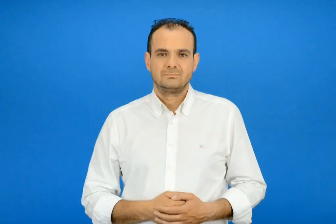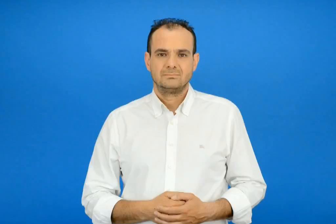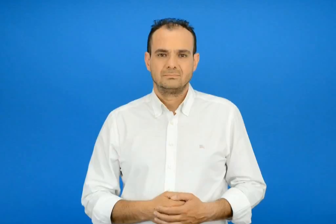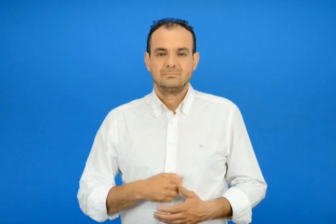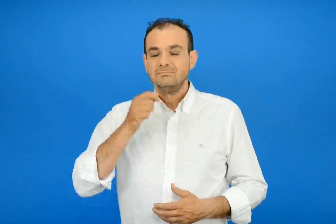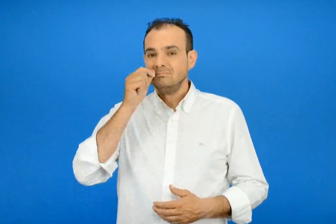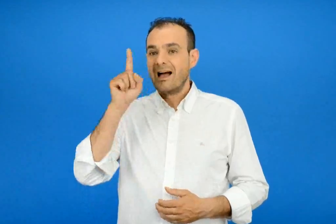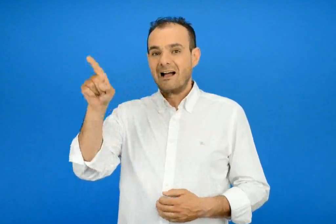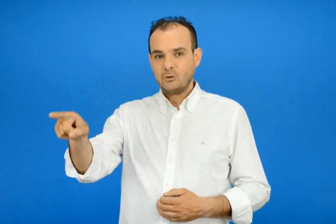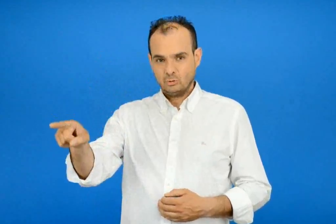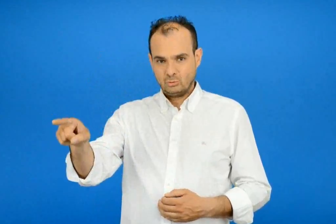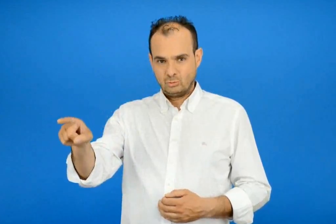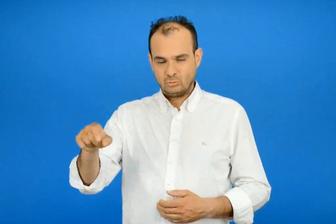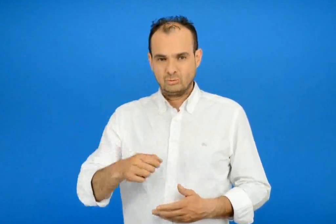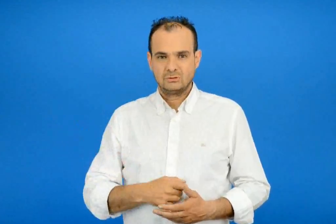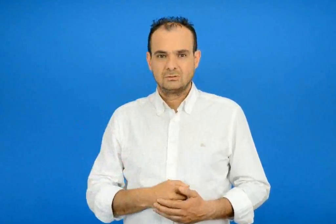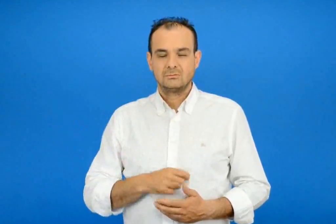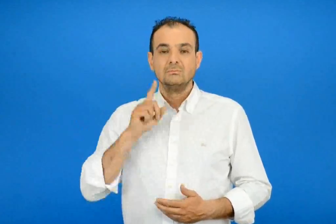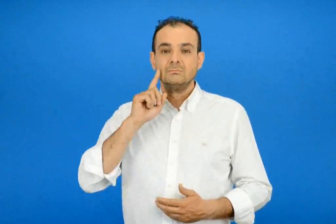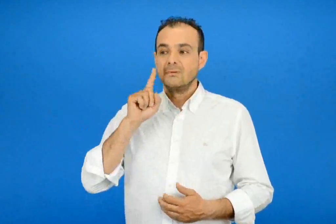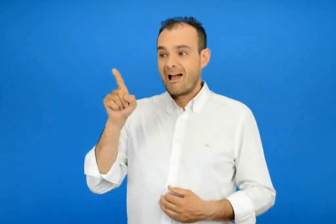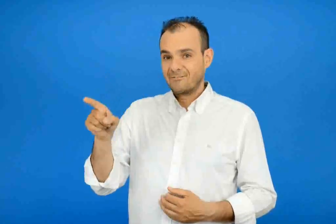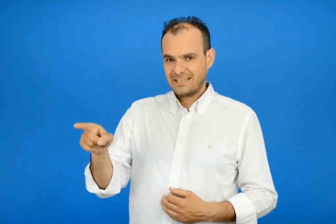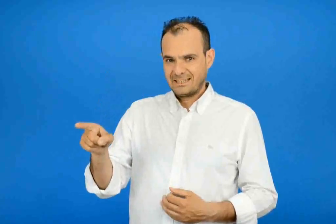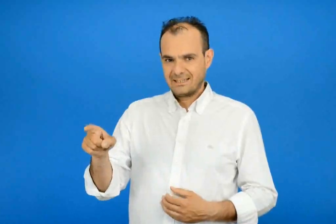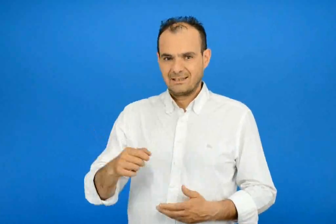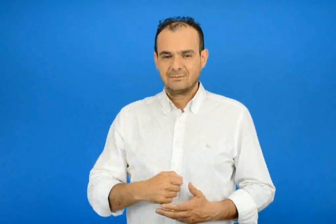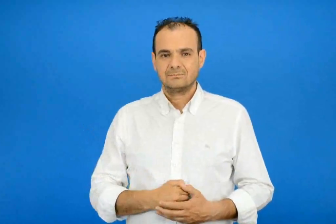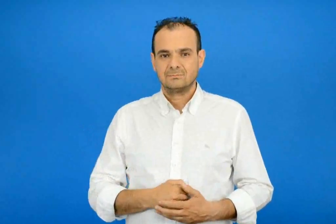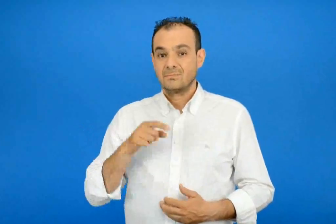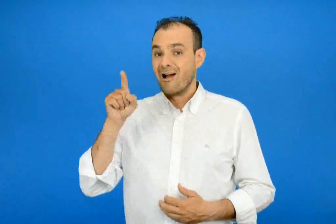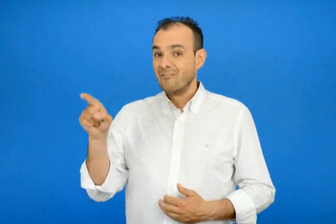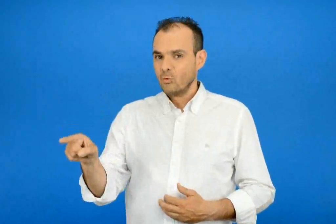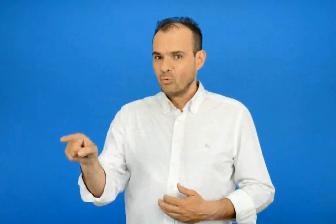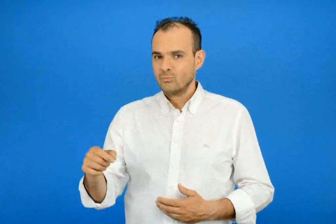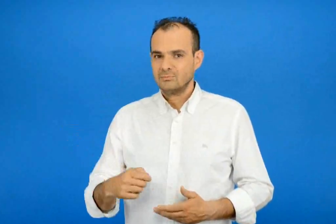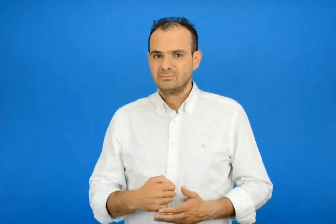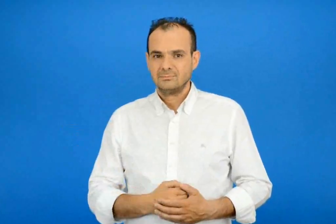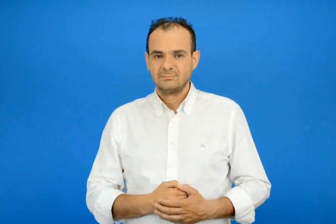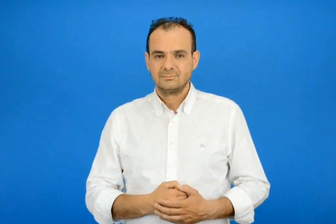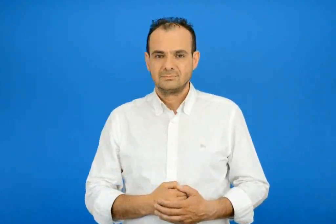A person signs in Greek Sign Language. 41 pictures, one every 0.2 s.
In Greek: αυτός αυτή αυτό
